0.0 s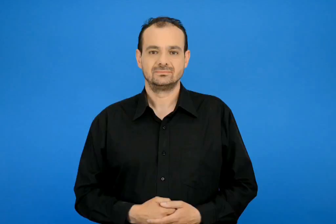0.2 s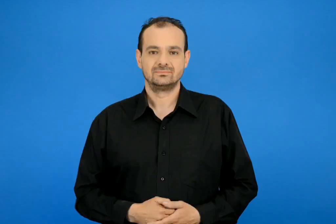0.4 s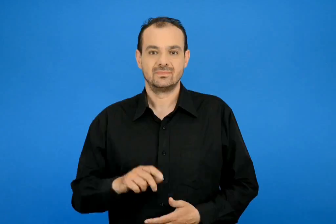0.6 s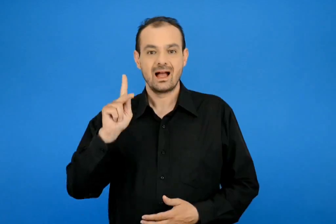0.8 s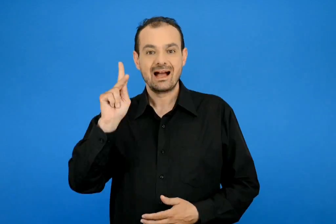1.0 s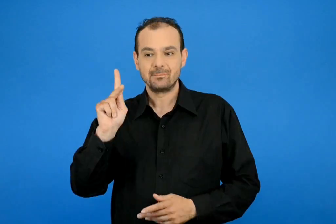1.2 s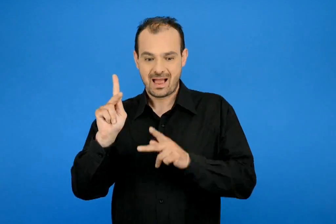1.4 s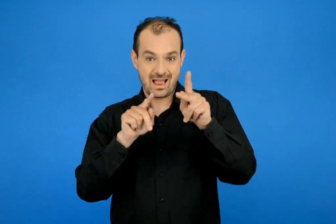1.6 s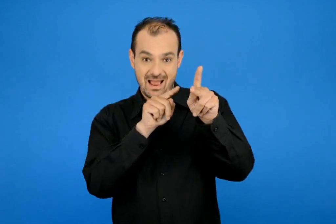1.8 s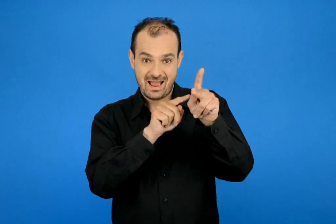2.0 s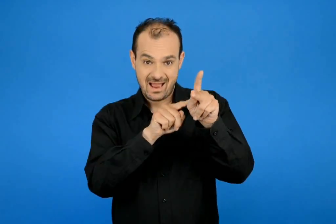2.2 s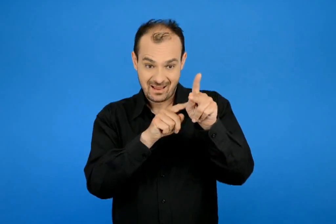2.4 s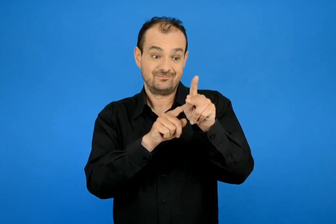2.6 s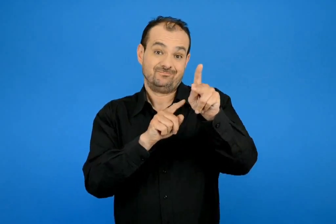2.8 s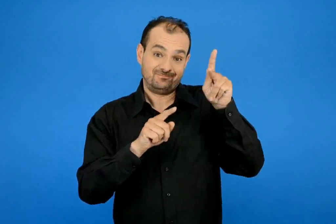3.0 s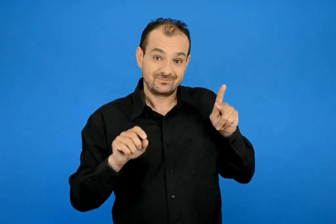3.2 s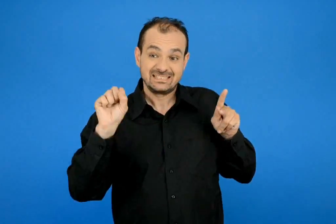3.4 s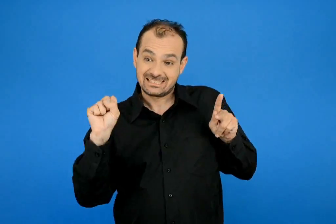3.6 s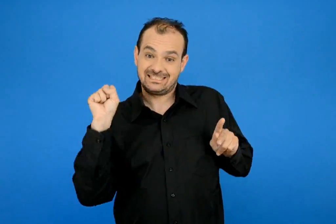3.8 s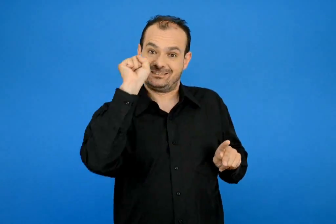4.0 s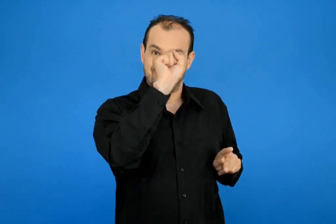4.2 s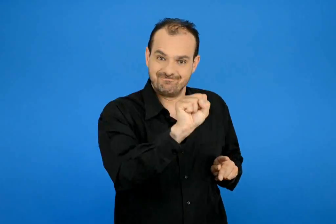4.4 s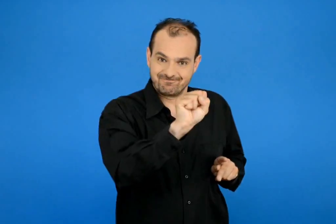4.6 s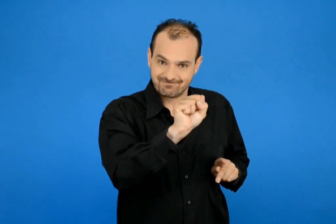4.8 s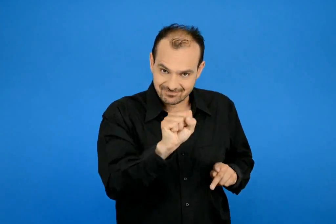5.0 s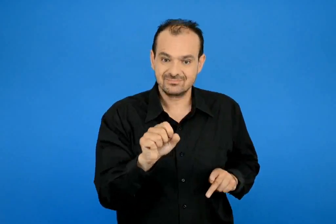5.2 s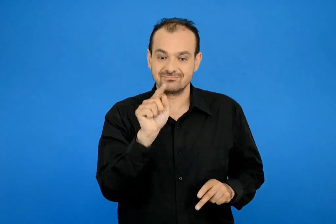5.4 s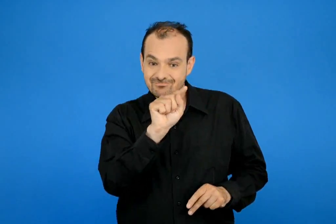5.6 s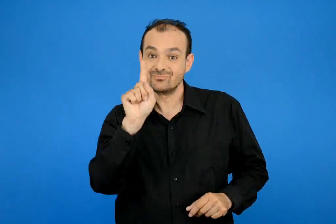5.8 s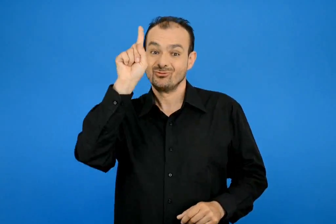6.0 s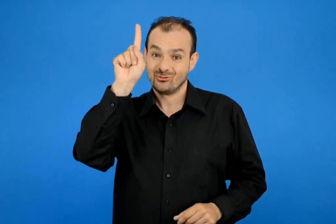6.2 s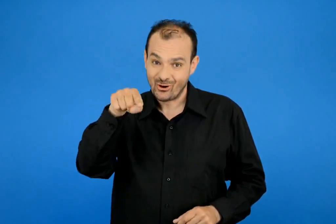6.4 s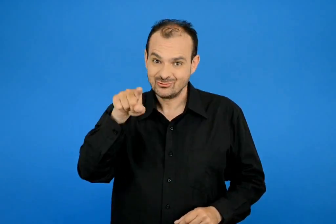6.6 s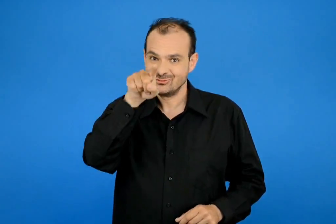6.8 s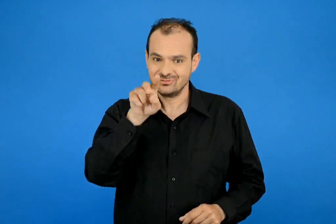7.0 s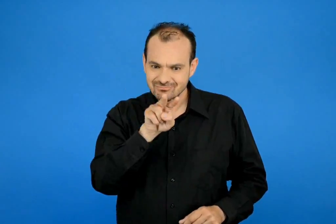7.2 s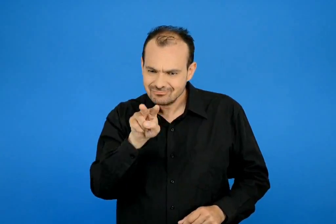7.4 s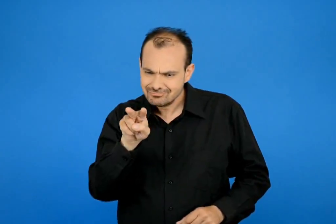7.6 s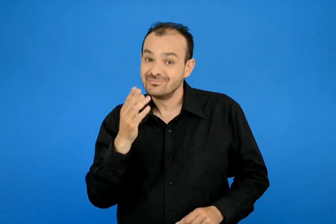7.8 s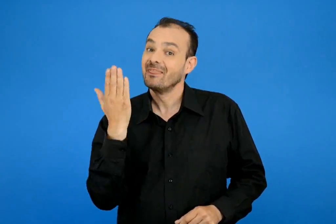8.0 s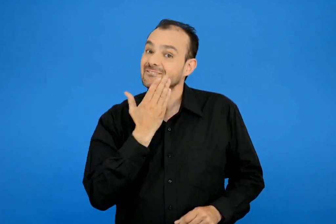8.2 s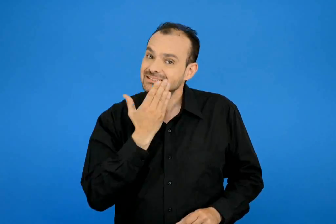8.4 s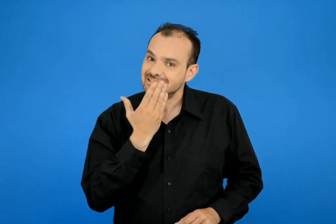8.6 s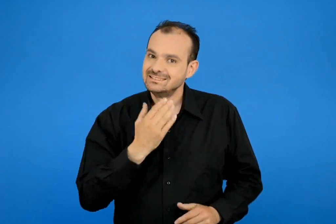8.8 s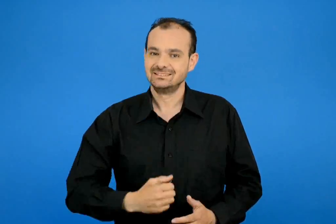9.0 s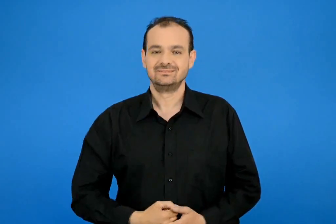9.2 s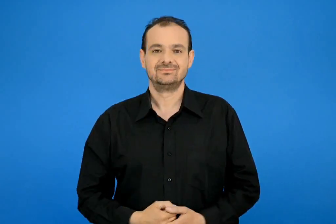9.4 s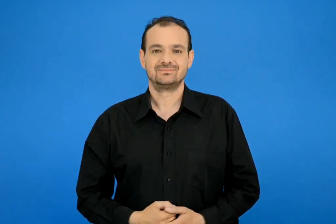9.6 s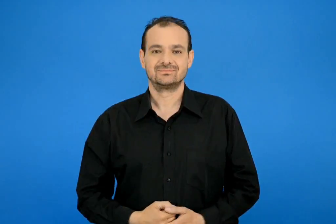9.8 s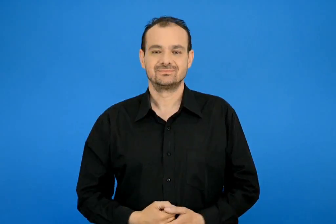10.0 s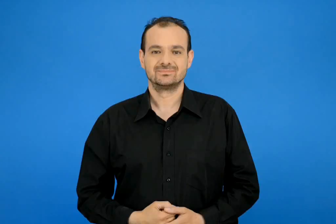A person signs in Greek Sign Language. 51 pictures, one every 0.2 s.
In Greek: βάλε το σ στη θέση του κ τόνισε και διάβασε
